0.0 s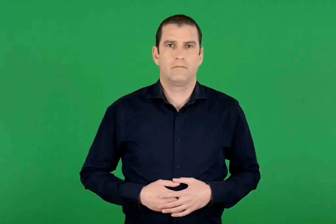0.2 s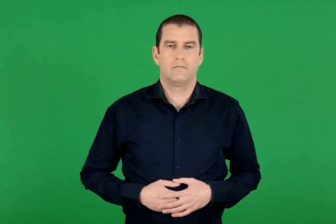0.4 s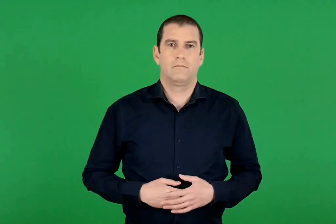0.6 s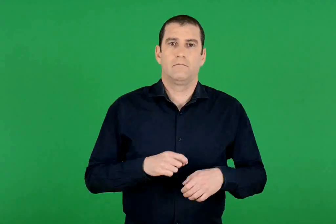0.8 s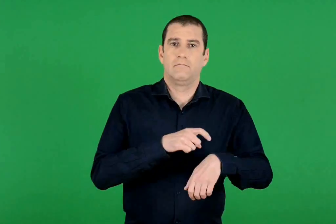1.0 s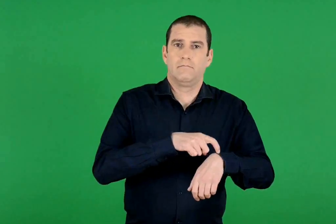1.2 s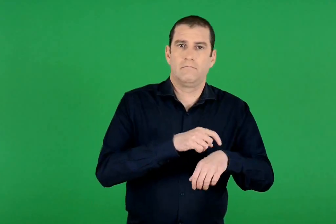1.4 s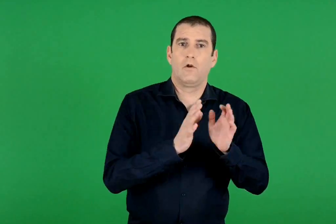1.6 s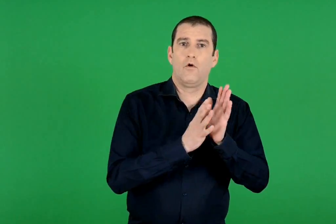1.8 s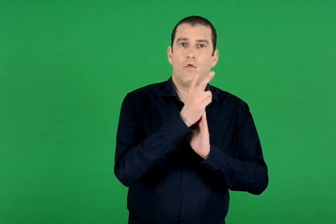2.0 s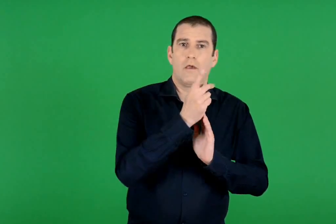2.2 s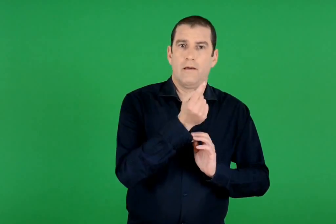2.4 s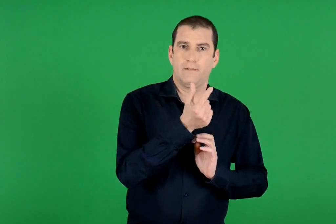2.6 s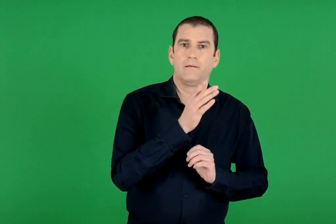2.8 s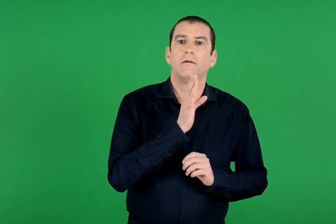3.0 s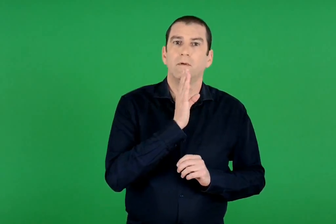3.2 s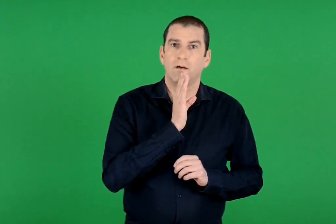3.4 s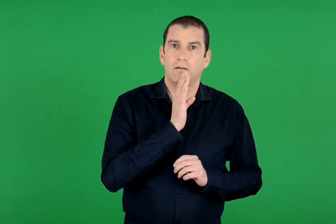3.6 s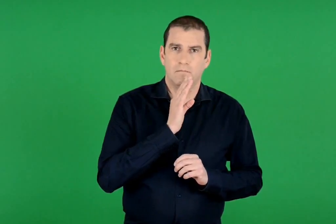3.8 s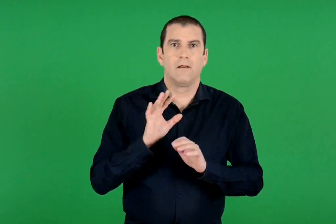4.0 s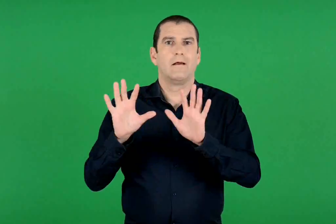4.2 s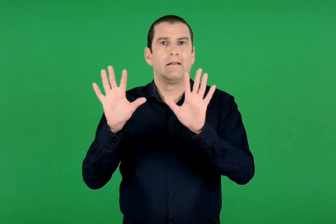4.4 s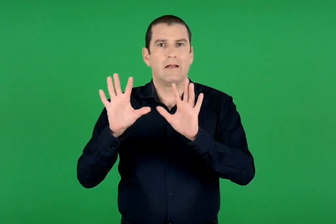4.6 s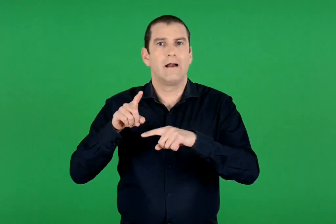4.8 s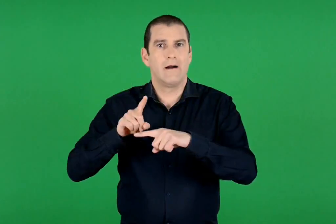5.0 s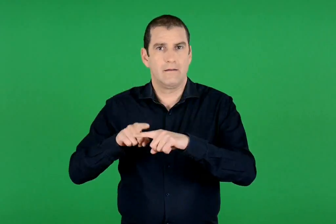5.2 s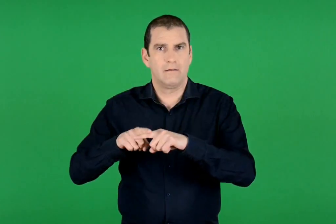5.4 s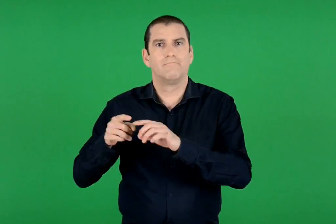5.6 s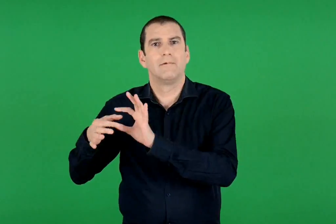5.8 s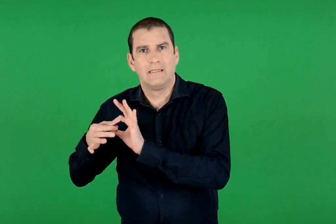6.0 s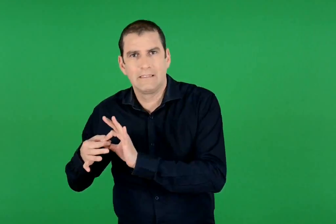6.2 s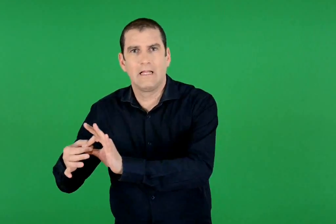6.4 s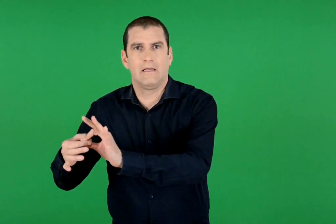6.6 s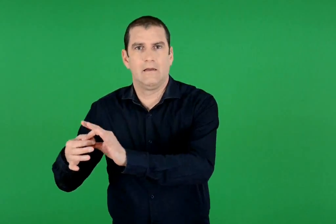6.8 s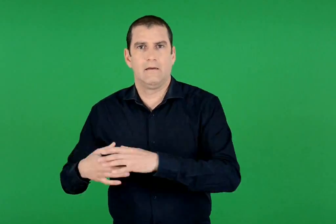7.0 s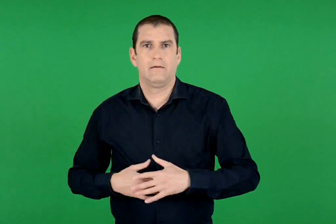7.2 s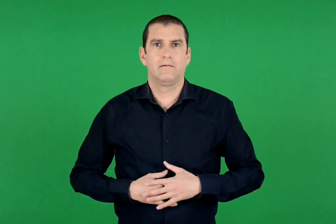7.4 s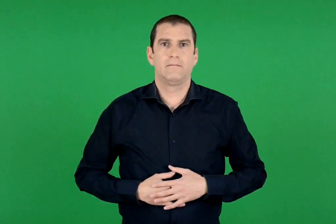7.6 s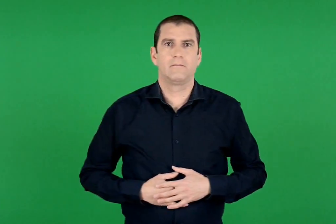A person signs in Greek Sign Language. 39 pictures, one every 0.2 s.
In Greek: 12 30 ελληνική ταινία συνέχεια
